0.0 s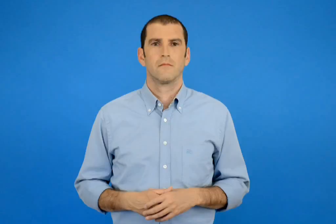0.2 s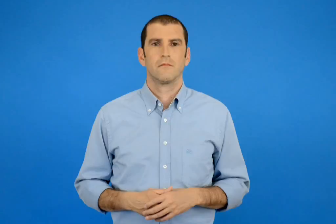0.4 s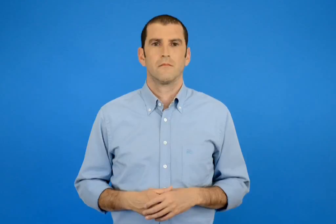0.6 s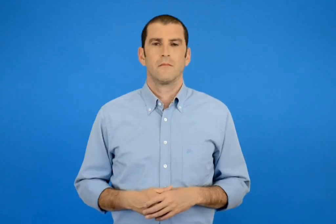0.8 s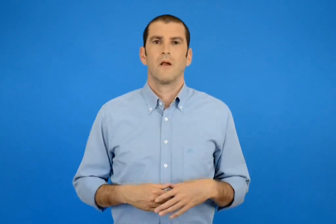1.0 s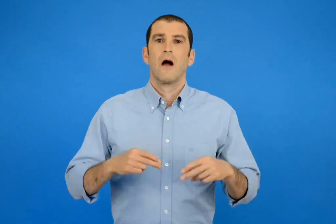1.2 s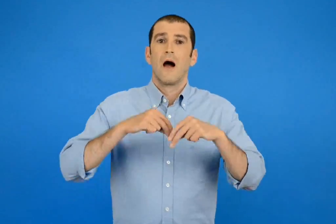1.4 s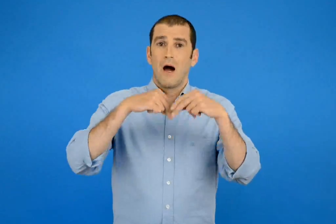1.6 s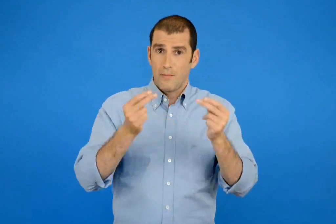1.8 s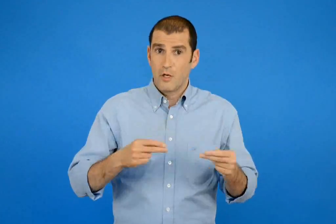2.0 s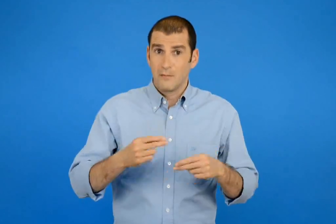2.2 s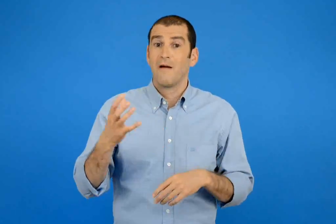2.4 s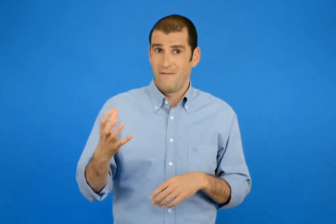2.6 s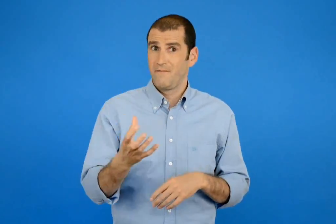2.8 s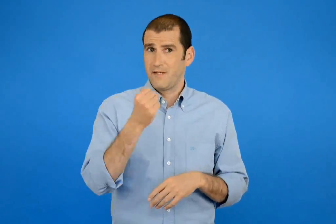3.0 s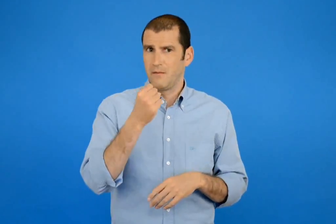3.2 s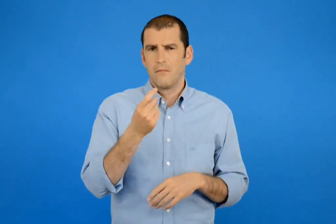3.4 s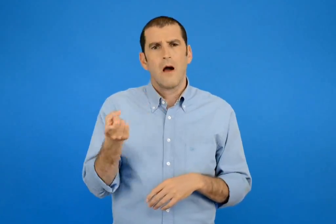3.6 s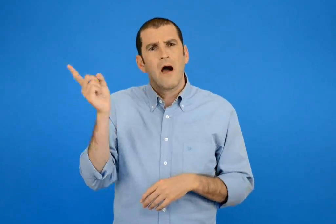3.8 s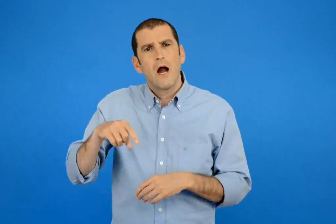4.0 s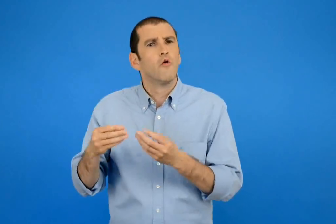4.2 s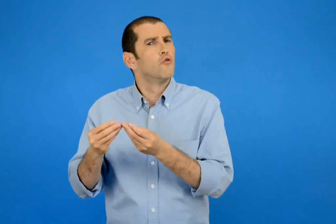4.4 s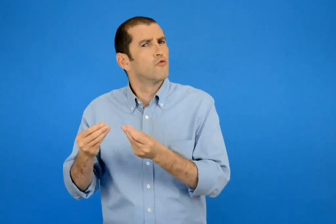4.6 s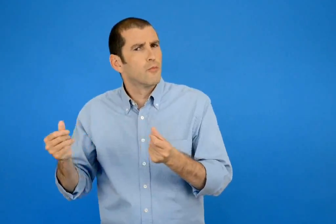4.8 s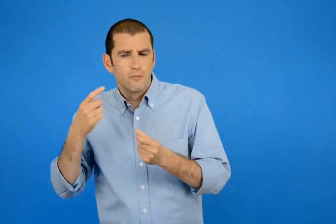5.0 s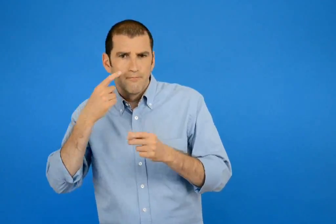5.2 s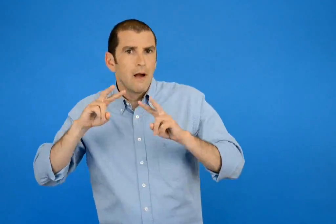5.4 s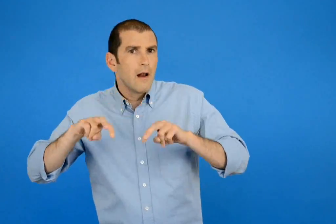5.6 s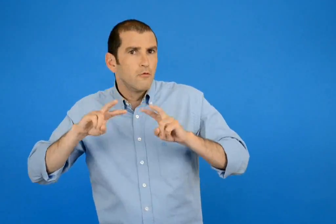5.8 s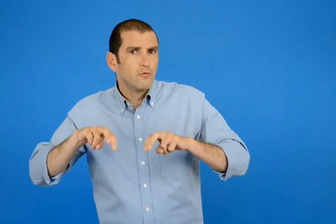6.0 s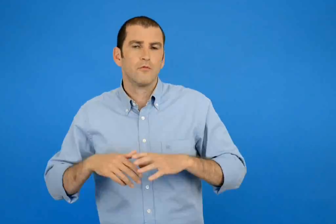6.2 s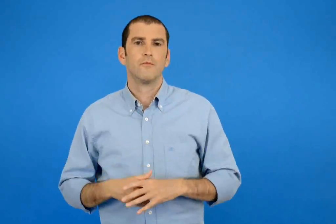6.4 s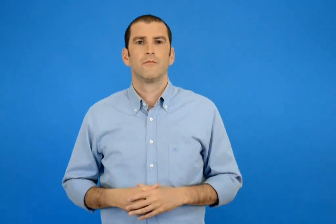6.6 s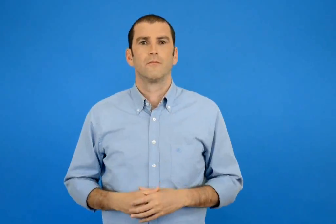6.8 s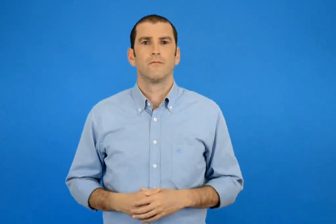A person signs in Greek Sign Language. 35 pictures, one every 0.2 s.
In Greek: ελέγχουμε το αποτέλεσμα που βρήκαμε με μια άλλη στρατηγική
